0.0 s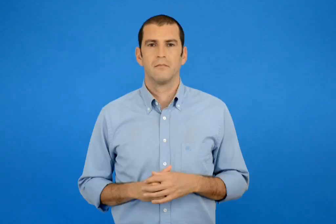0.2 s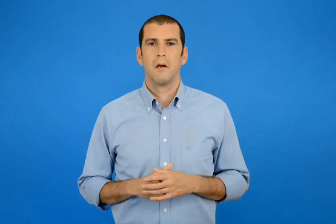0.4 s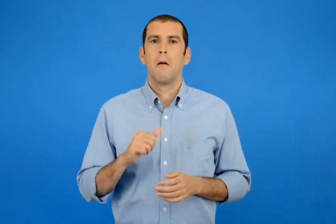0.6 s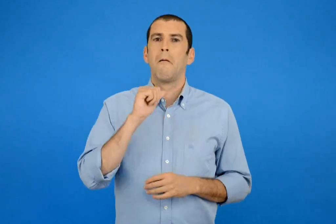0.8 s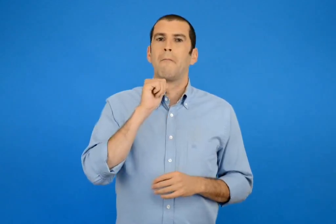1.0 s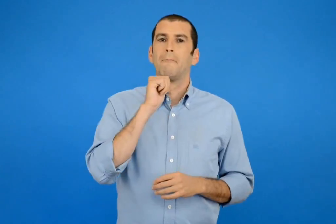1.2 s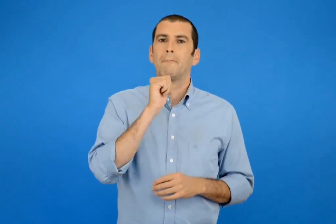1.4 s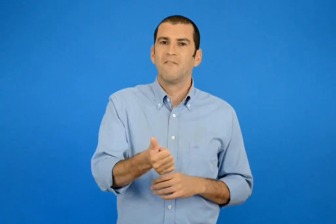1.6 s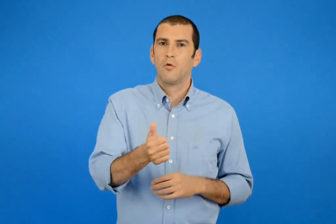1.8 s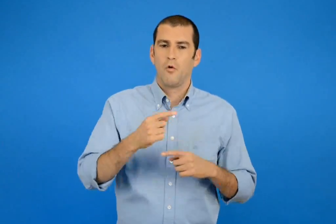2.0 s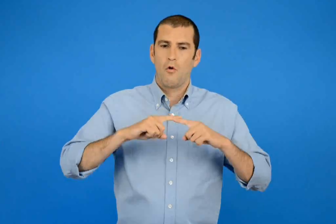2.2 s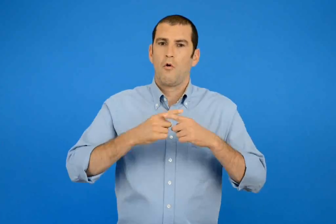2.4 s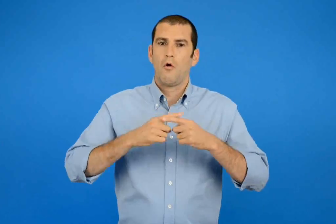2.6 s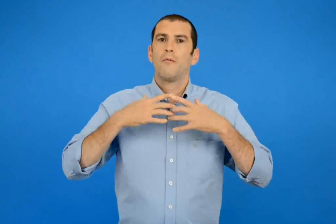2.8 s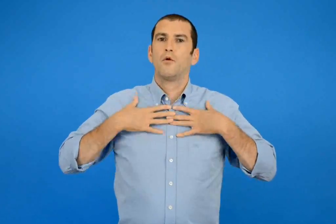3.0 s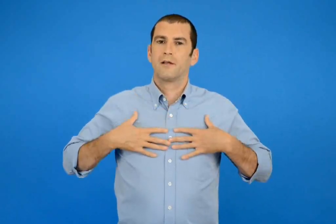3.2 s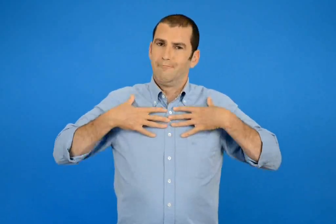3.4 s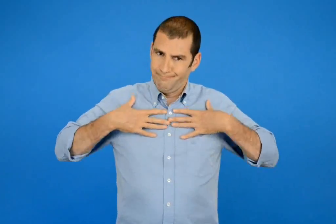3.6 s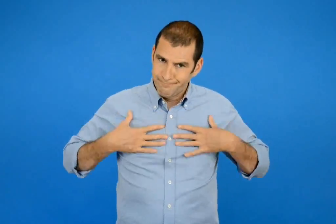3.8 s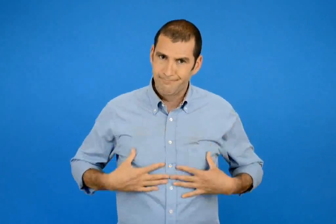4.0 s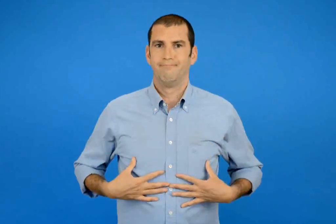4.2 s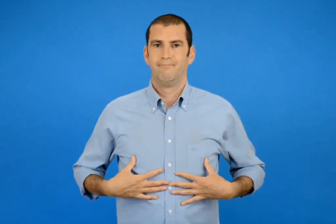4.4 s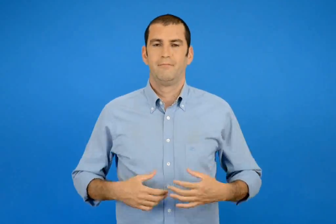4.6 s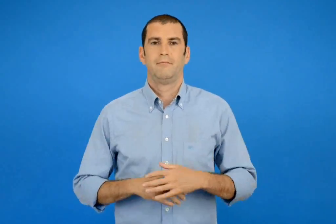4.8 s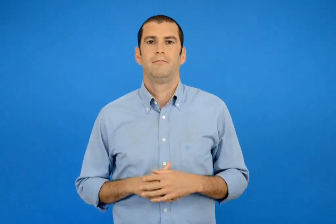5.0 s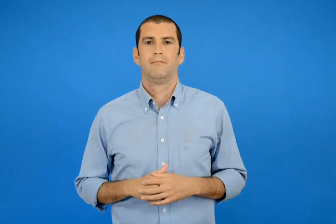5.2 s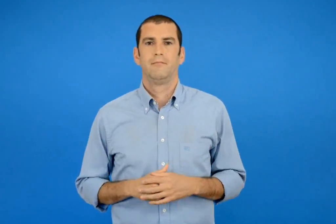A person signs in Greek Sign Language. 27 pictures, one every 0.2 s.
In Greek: φορά μαύρο πουλόβερ
